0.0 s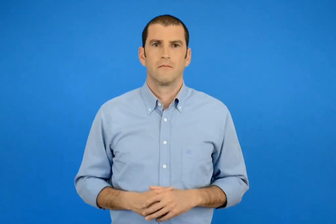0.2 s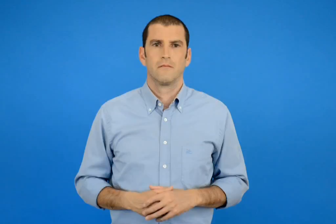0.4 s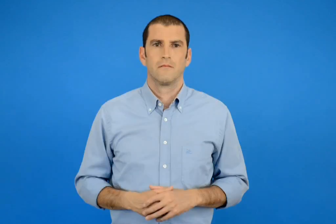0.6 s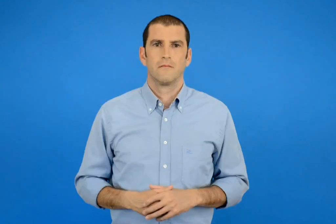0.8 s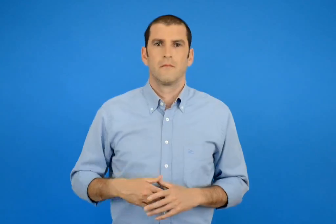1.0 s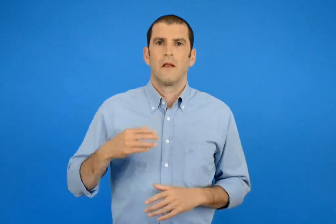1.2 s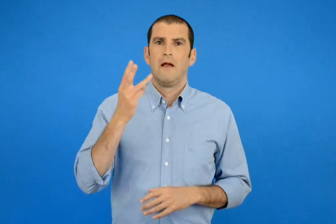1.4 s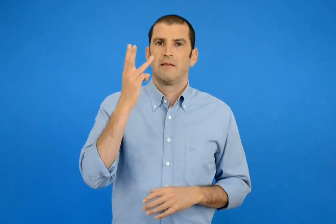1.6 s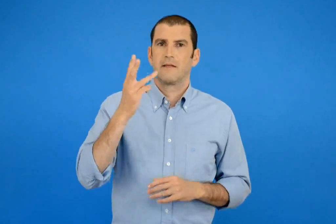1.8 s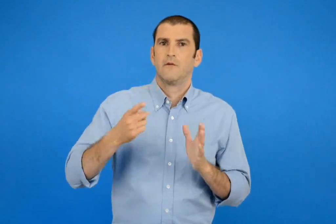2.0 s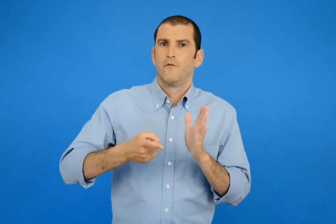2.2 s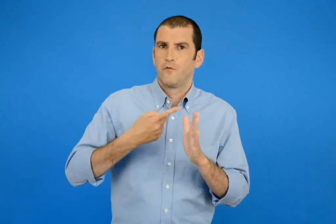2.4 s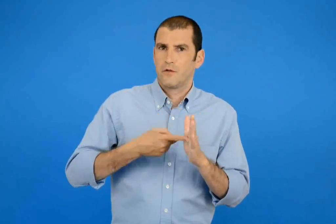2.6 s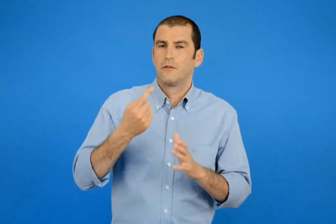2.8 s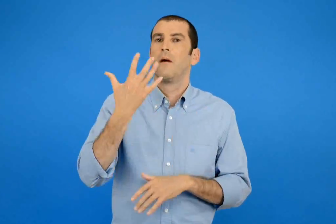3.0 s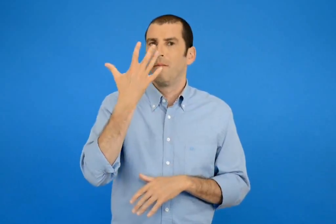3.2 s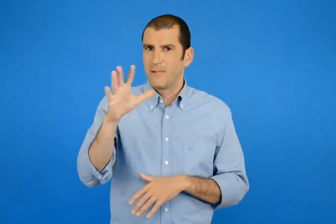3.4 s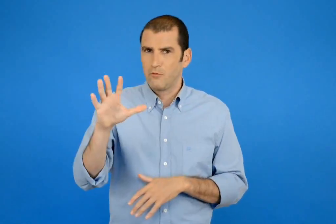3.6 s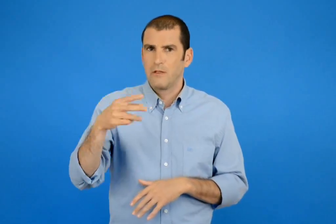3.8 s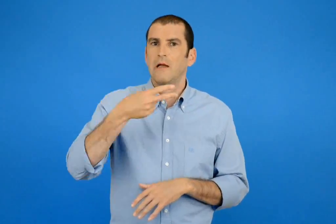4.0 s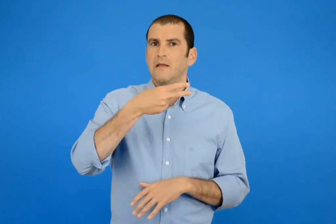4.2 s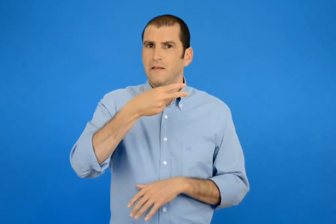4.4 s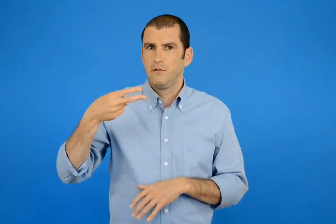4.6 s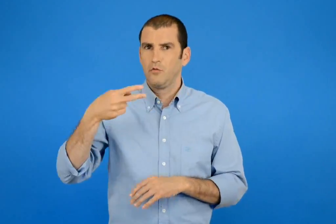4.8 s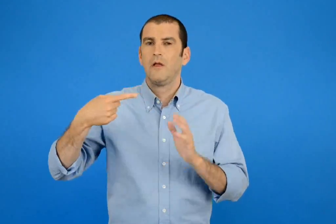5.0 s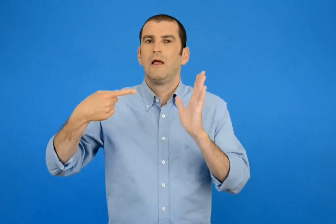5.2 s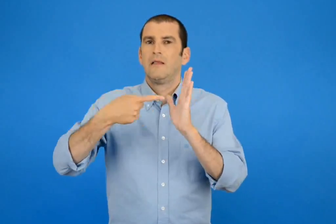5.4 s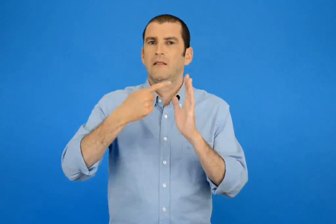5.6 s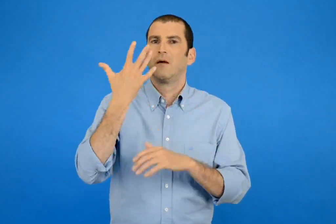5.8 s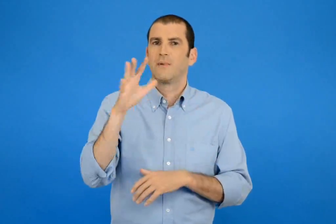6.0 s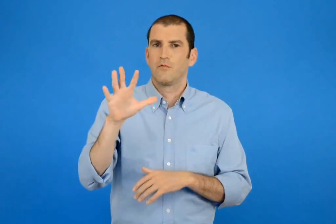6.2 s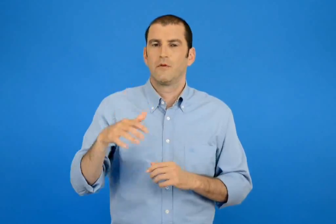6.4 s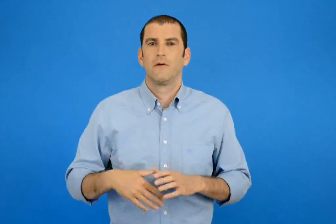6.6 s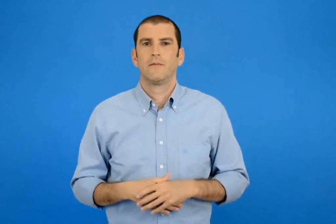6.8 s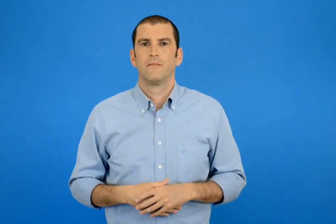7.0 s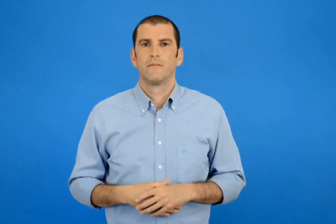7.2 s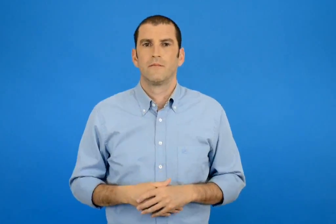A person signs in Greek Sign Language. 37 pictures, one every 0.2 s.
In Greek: 3 x 500 = 1500
